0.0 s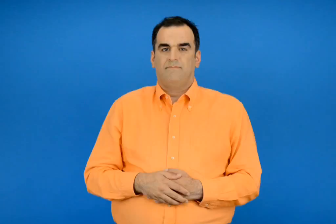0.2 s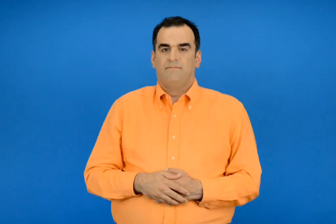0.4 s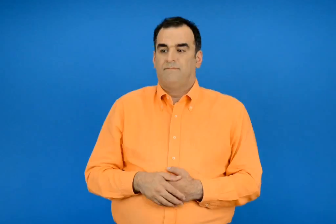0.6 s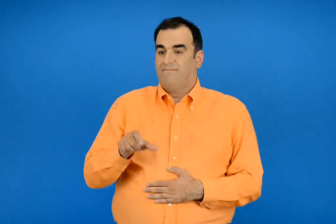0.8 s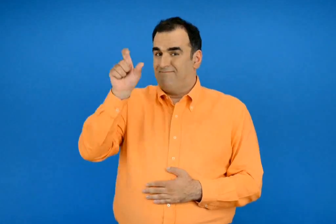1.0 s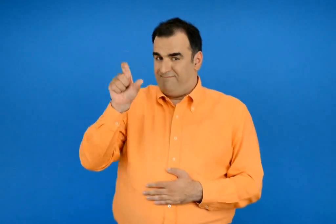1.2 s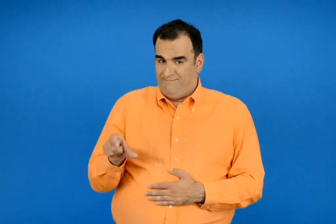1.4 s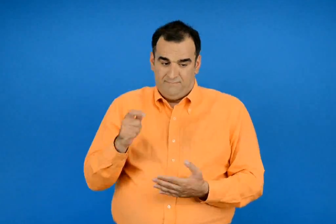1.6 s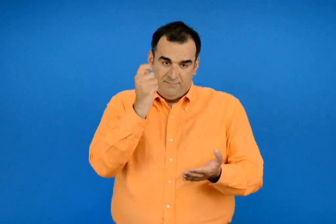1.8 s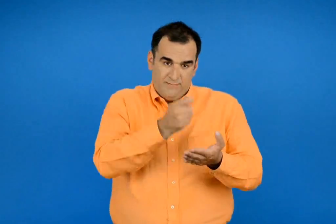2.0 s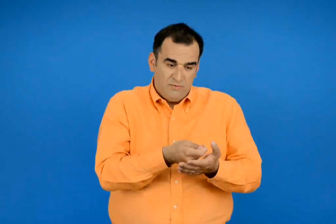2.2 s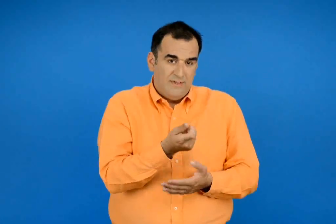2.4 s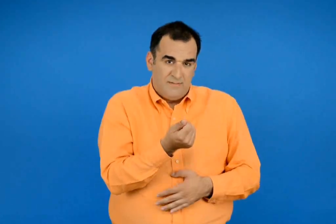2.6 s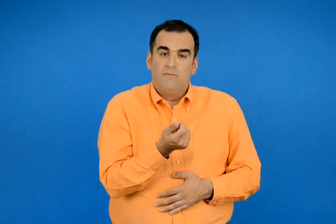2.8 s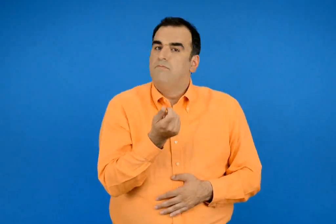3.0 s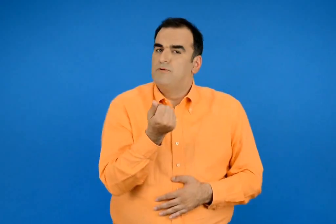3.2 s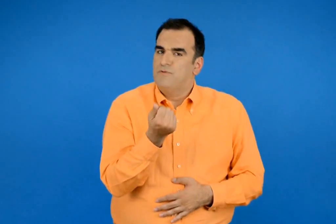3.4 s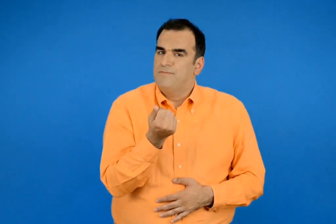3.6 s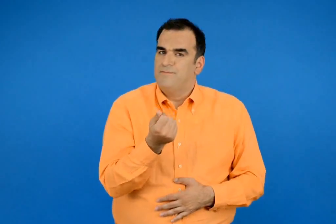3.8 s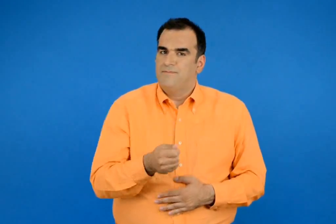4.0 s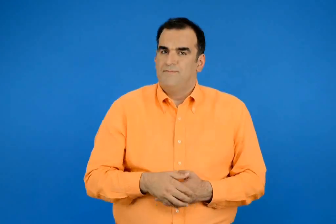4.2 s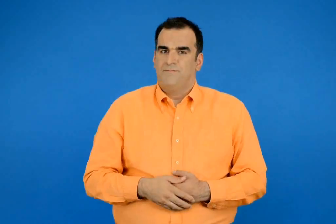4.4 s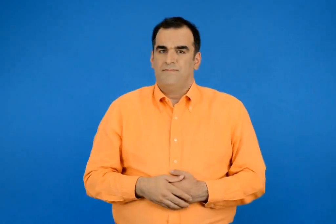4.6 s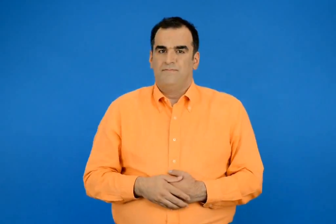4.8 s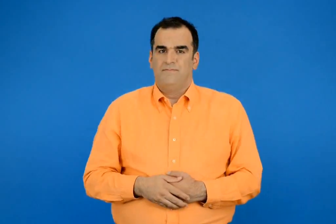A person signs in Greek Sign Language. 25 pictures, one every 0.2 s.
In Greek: ποσά χρήματα θα πρέπει να πληρώσει ;
